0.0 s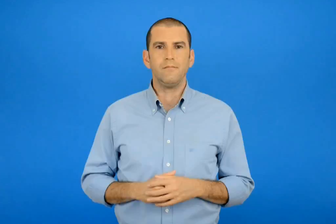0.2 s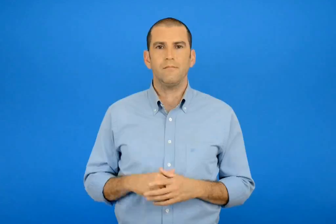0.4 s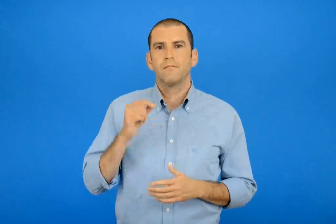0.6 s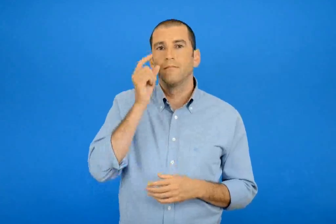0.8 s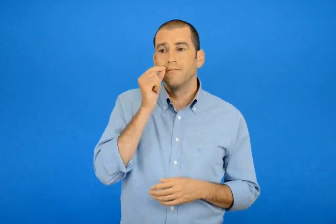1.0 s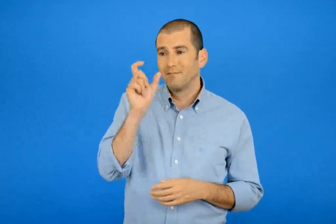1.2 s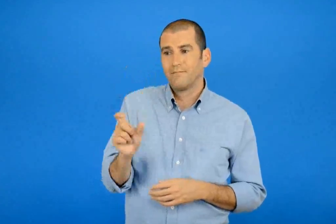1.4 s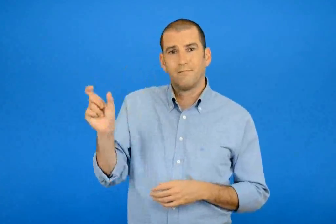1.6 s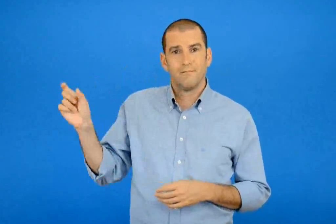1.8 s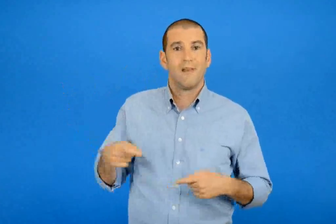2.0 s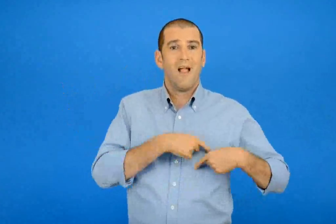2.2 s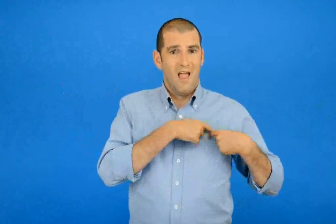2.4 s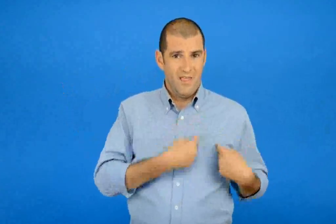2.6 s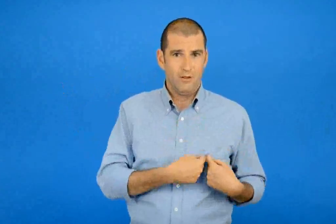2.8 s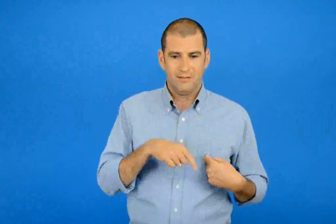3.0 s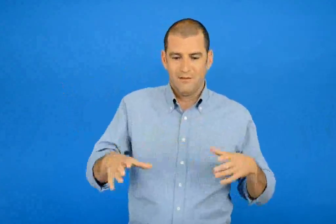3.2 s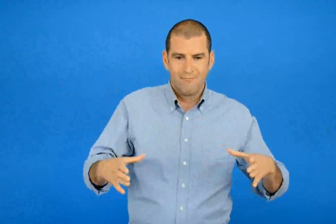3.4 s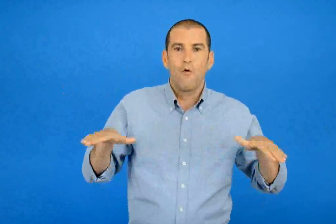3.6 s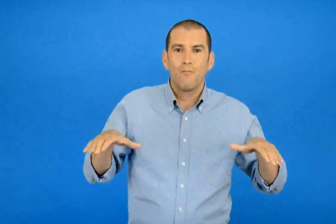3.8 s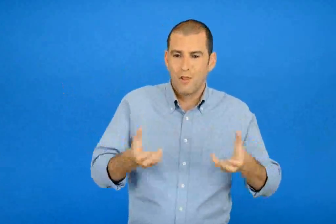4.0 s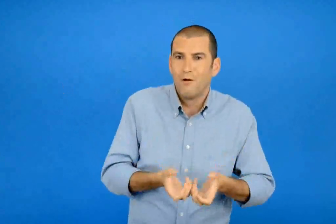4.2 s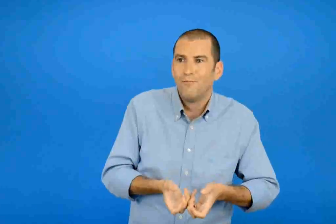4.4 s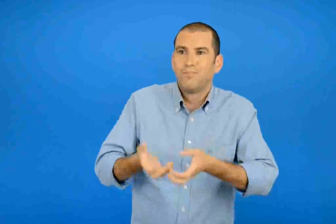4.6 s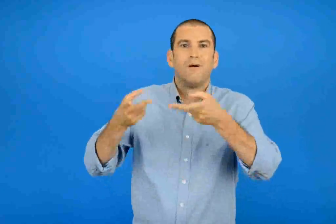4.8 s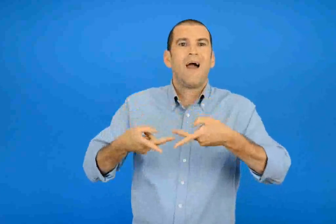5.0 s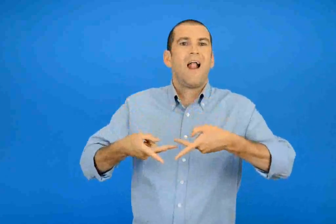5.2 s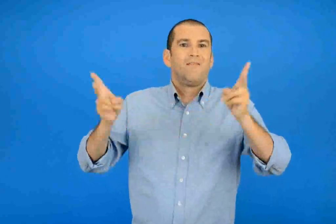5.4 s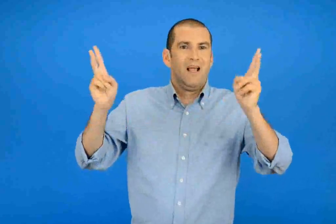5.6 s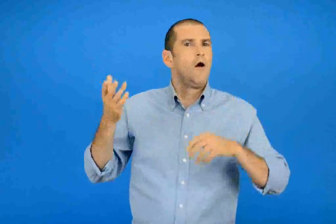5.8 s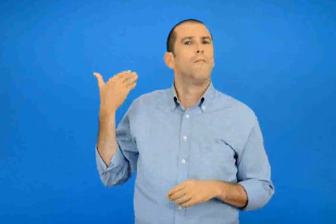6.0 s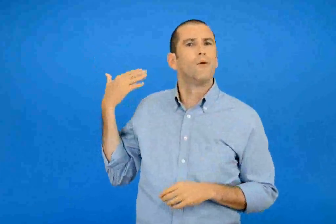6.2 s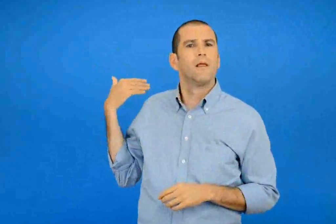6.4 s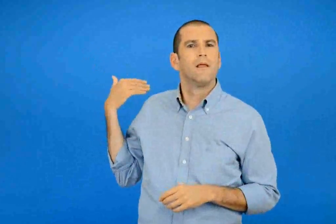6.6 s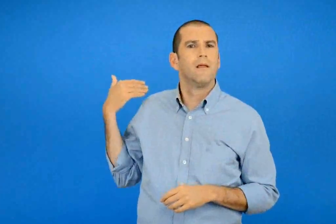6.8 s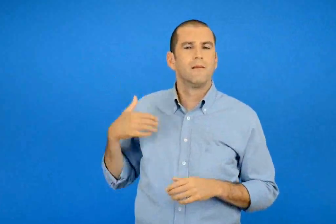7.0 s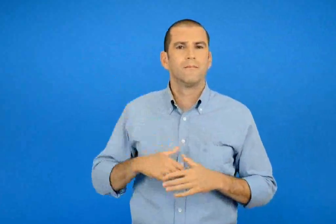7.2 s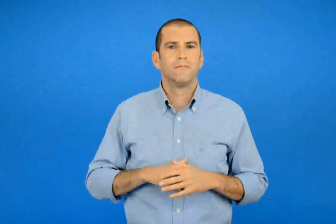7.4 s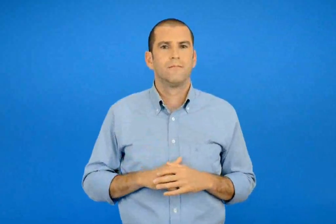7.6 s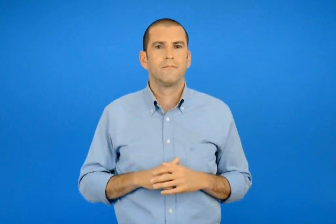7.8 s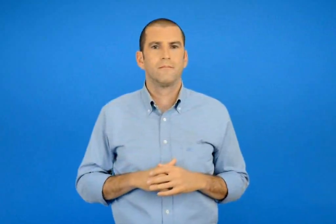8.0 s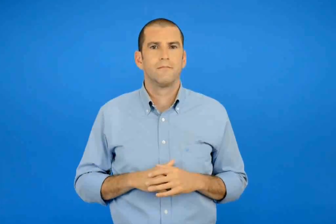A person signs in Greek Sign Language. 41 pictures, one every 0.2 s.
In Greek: ποτέ αφήσαν οι εθελοντές τα πουλιά ελεύθερα ;
